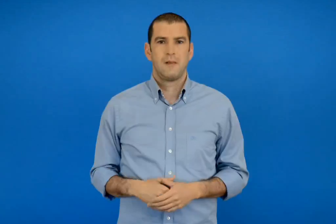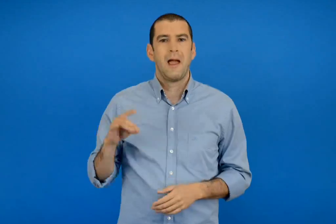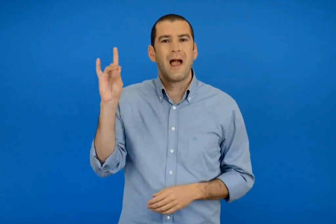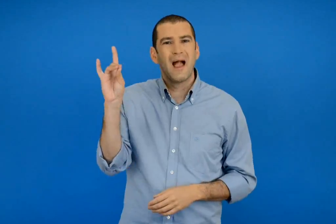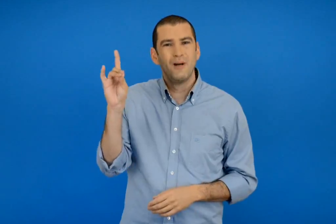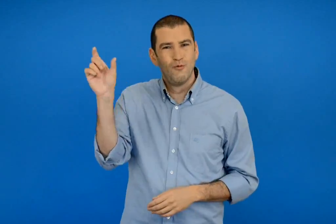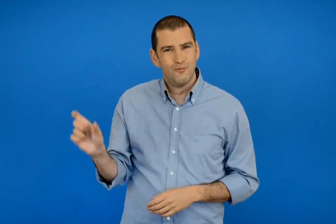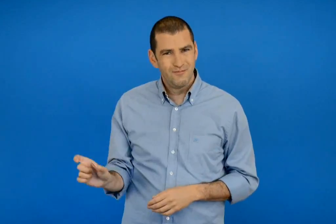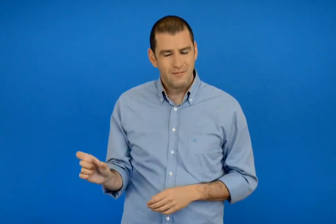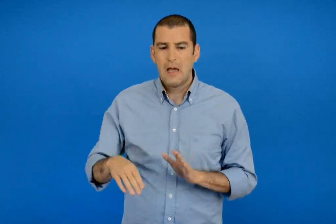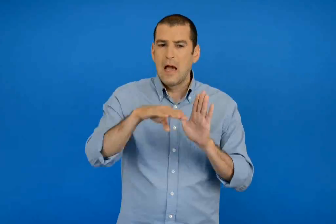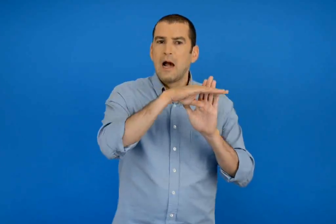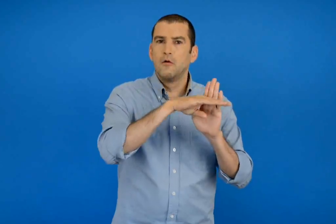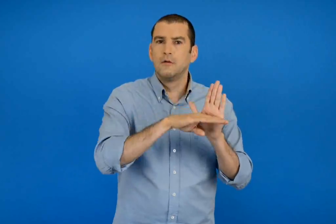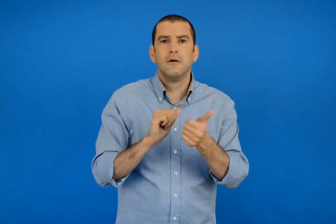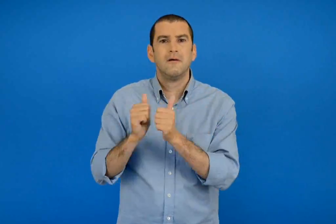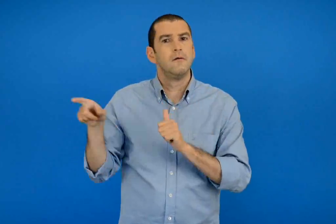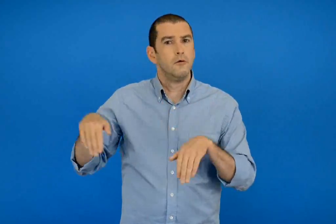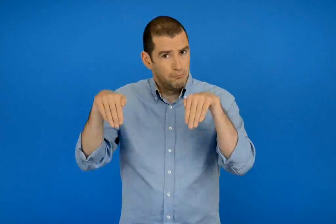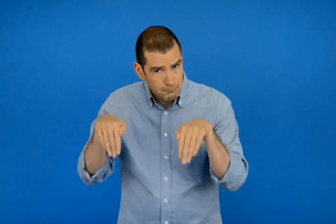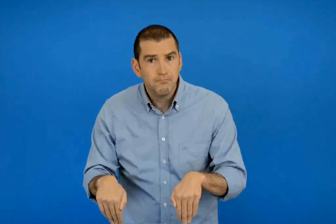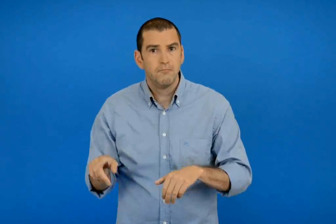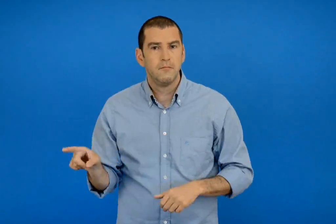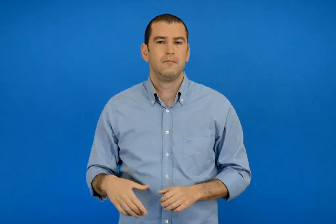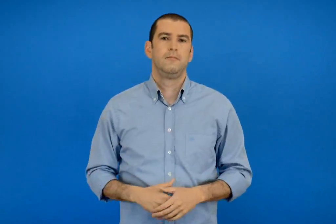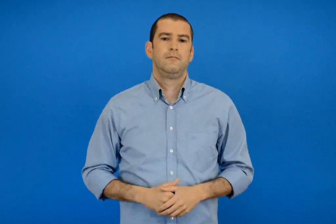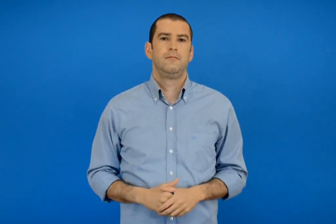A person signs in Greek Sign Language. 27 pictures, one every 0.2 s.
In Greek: ακολουθεί τους κανόνες του αθλήματος η καμηλω ;
